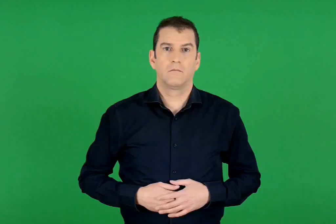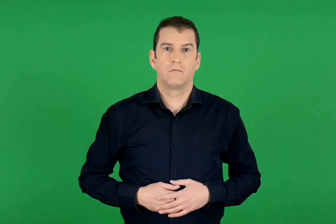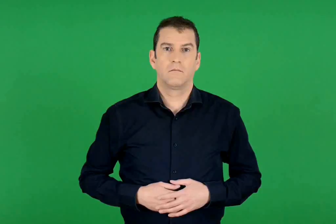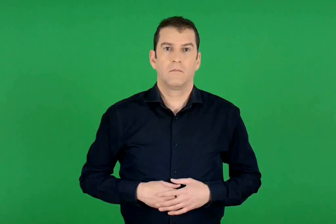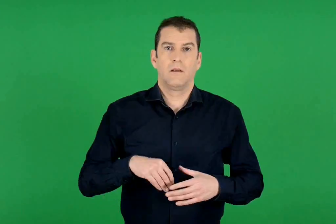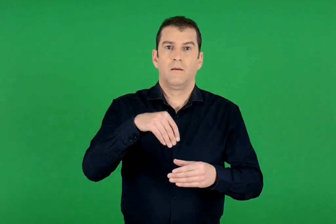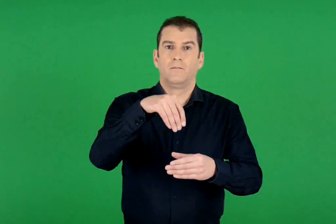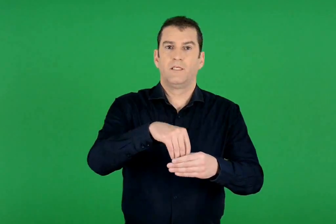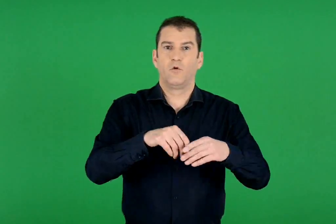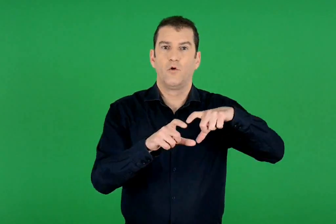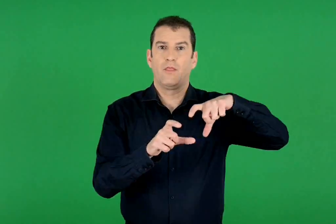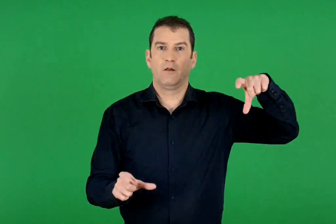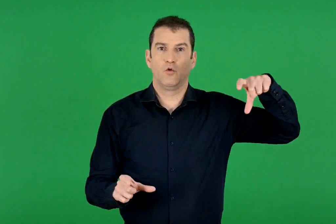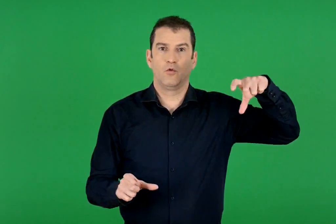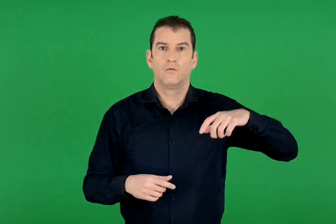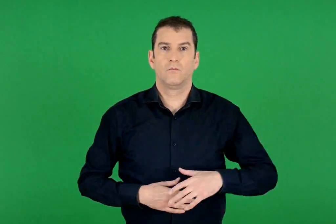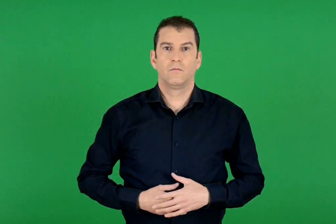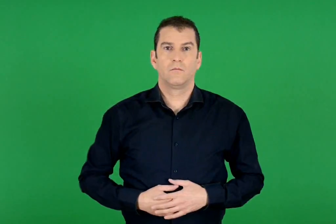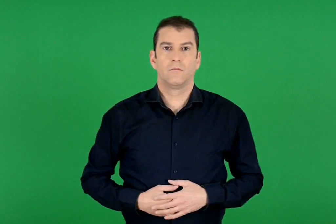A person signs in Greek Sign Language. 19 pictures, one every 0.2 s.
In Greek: ψηφοδέλτιο
